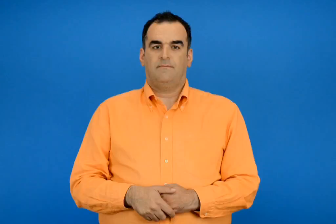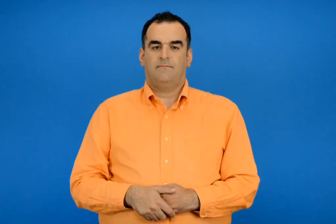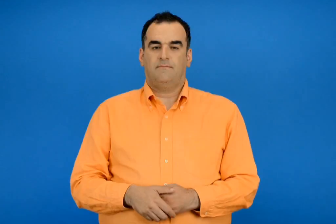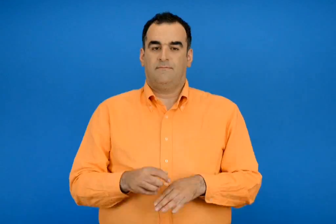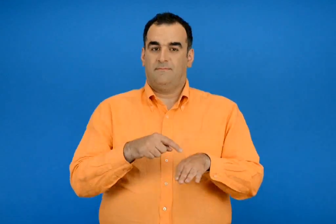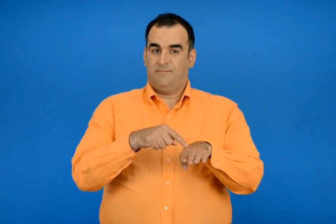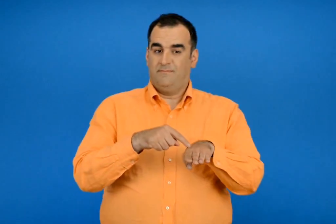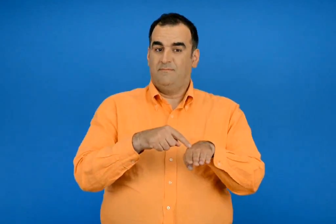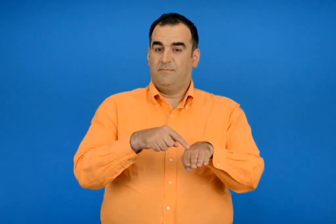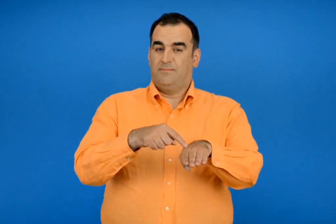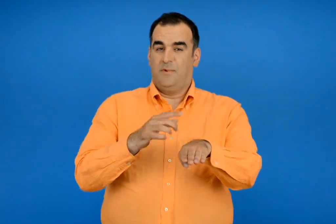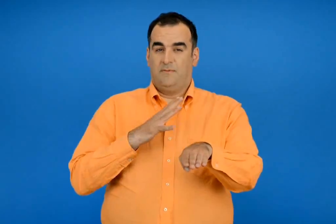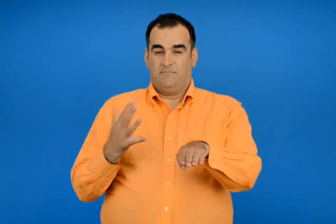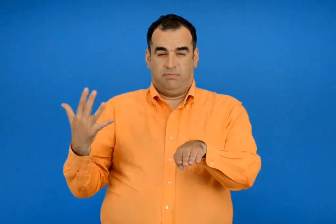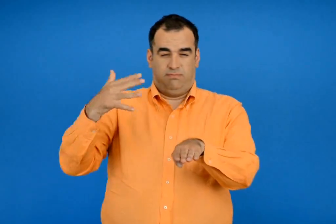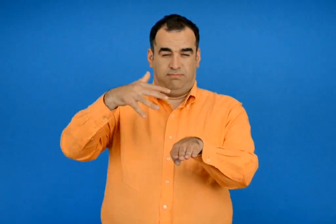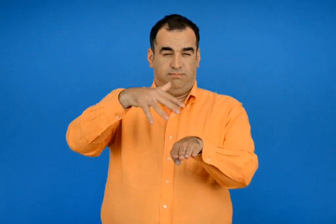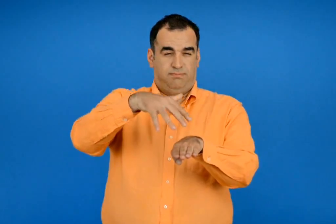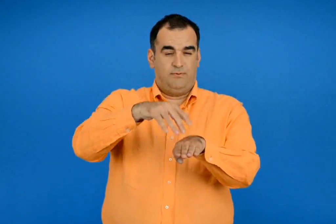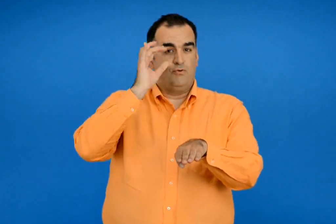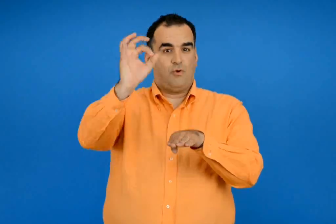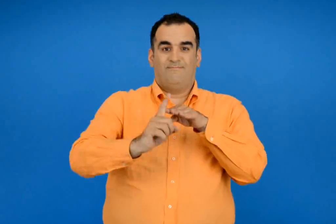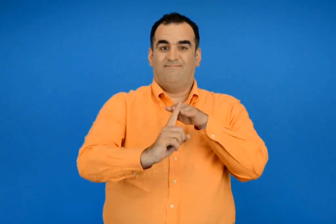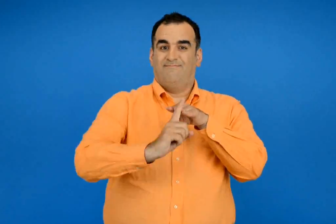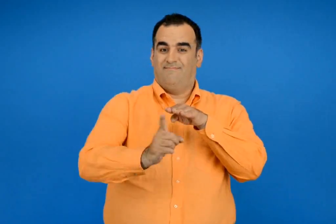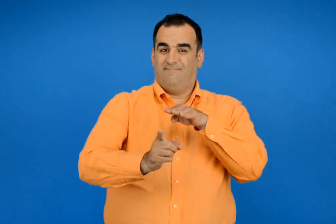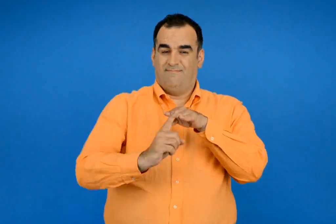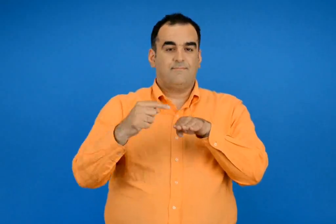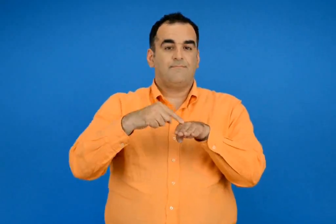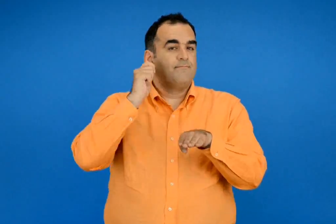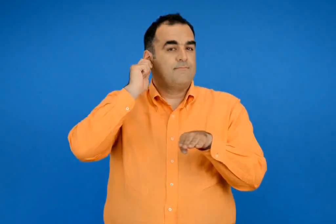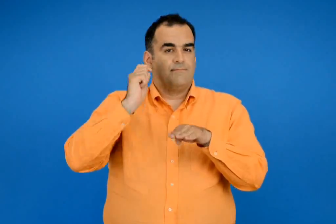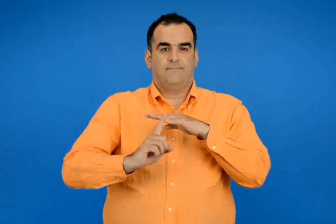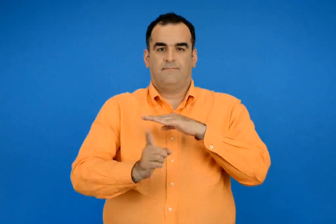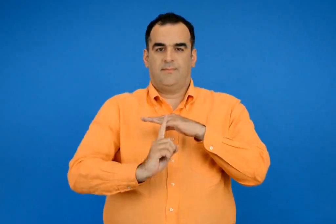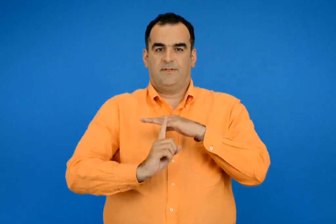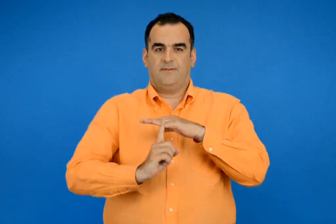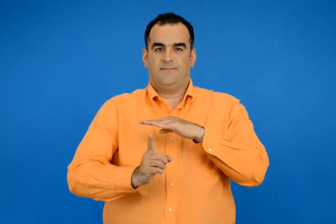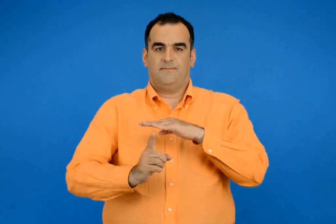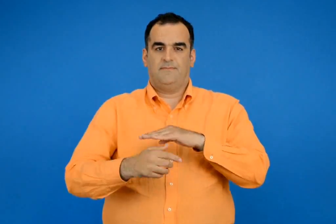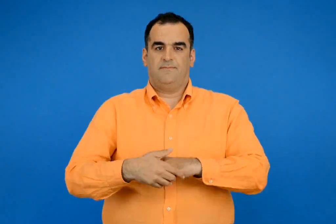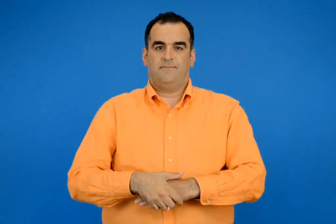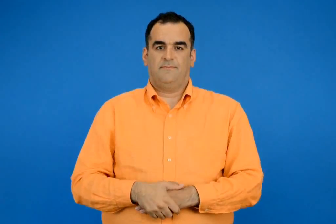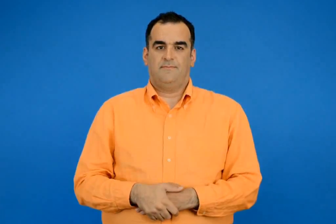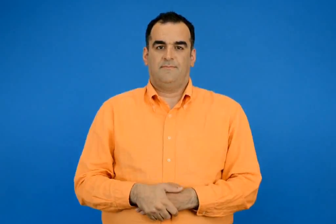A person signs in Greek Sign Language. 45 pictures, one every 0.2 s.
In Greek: τα μέσα μεταφοράς που χρησιμοποιούν πολλοί άνθρωποι μαζί για τις μετακινήσεις τους λέγονται μέσα συγκοινωνίας
